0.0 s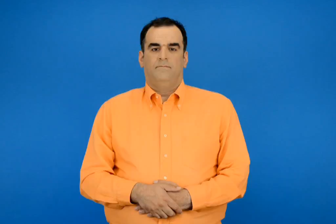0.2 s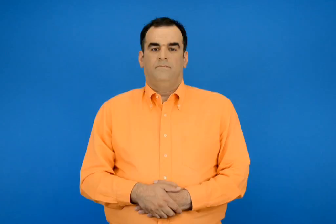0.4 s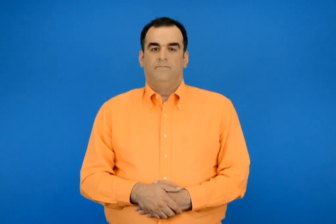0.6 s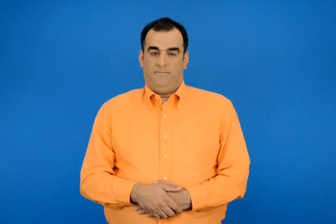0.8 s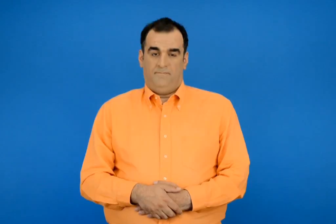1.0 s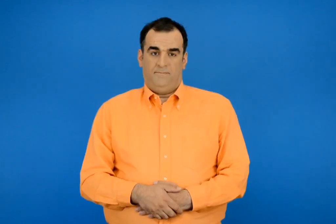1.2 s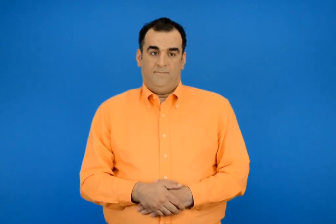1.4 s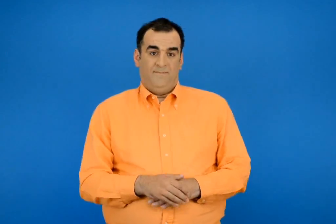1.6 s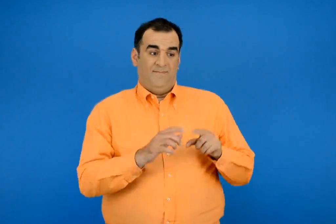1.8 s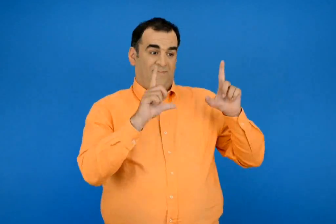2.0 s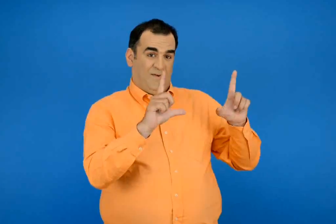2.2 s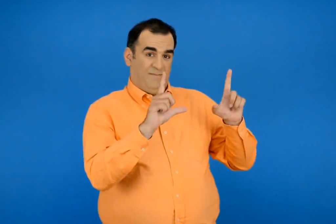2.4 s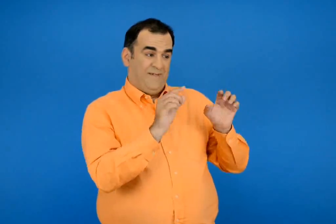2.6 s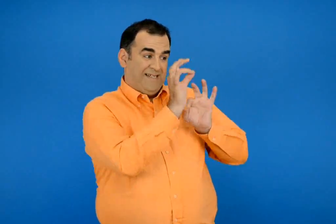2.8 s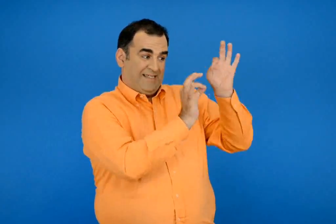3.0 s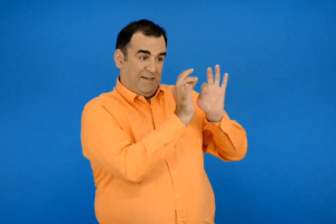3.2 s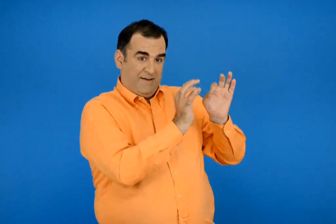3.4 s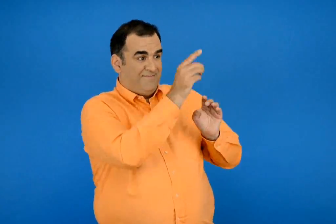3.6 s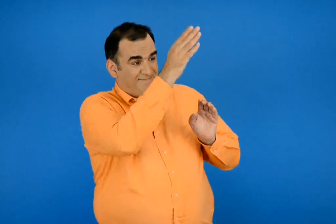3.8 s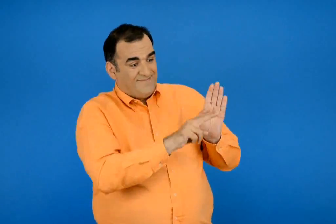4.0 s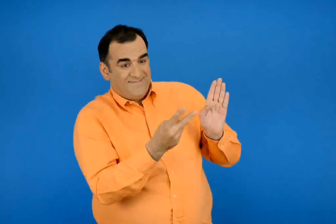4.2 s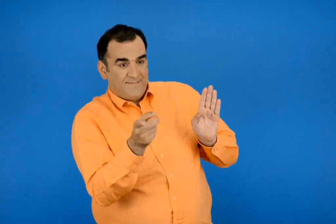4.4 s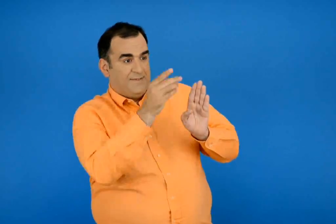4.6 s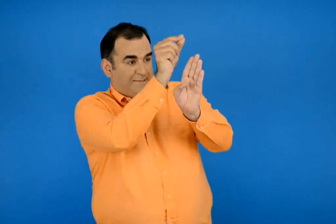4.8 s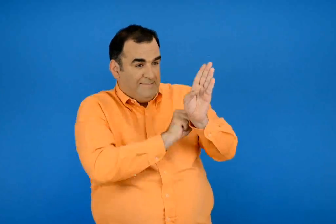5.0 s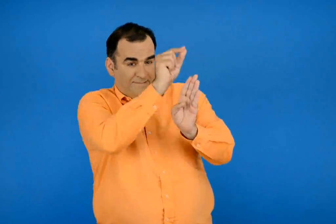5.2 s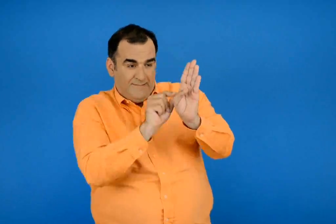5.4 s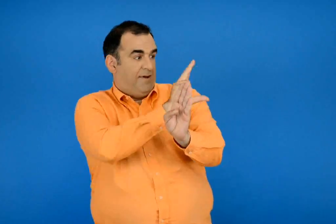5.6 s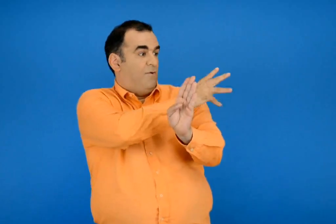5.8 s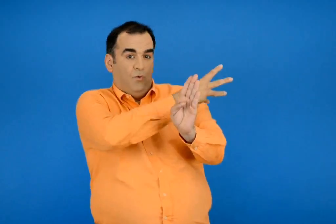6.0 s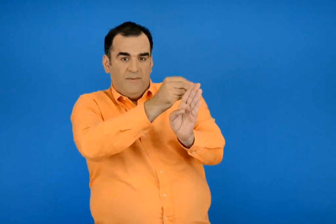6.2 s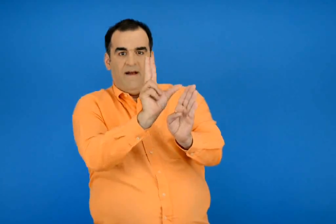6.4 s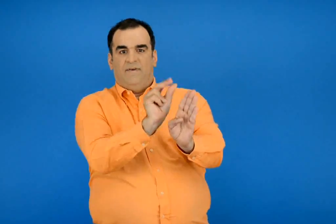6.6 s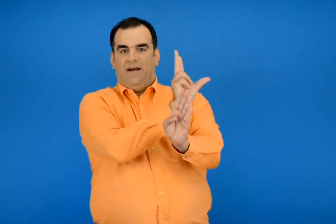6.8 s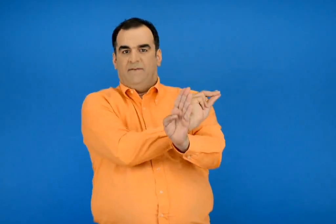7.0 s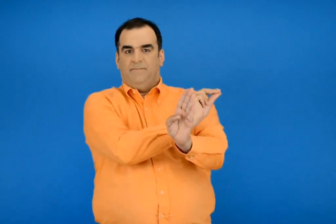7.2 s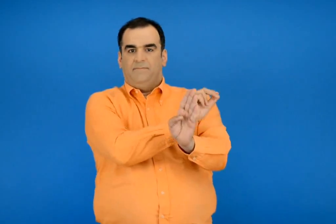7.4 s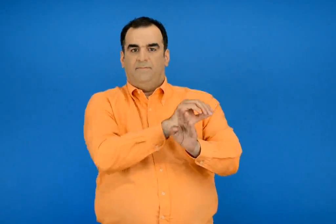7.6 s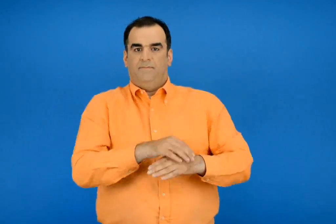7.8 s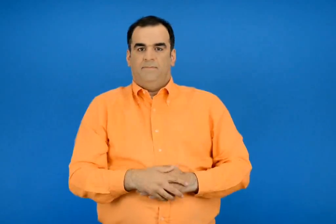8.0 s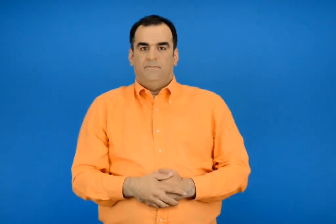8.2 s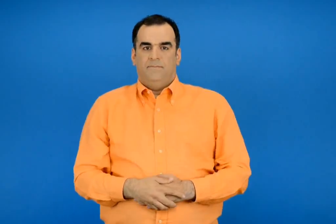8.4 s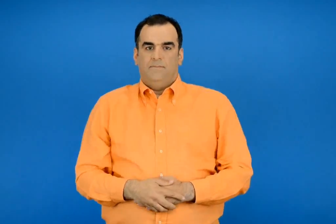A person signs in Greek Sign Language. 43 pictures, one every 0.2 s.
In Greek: σχεδιάζω διπλά με τον χάρακα τα ιδιά σχήματα
